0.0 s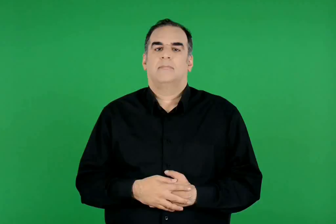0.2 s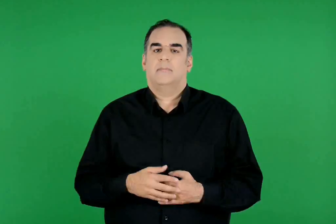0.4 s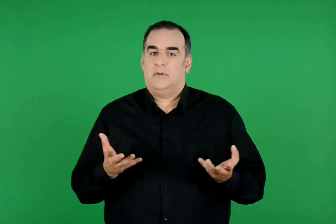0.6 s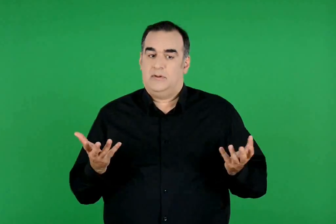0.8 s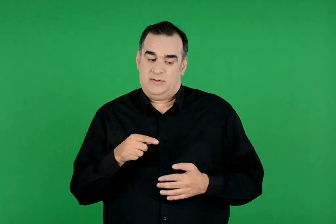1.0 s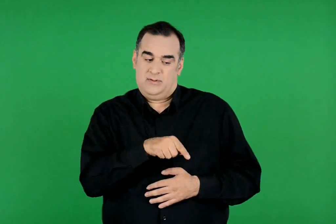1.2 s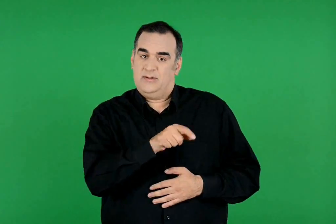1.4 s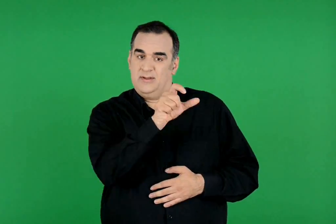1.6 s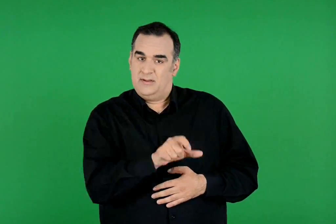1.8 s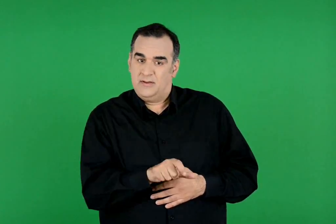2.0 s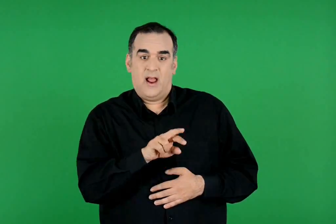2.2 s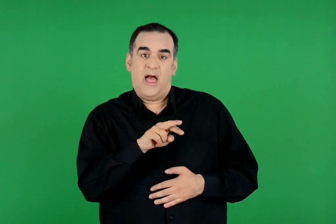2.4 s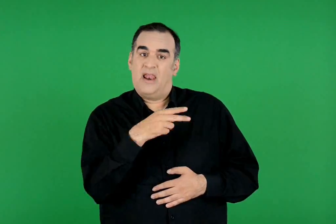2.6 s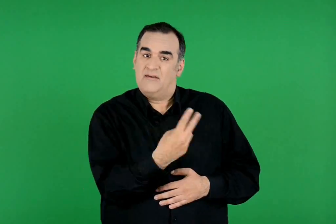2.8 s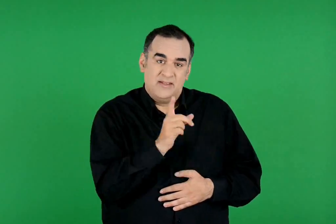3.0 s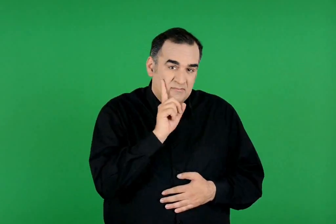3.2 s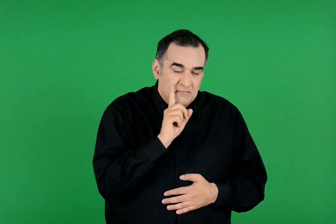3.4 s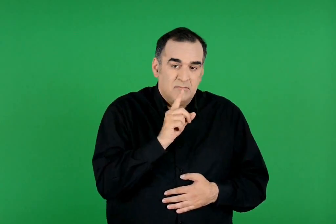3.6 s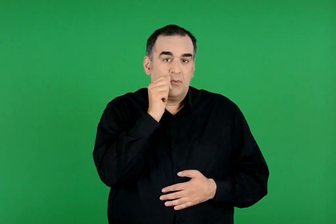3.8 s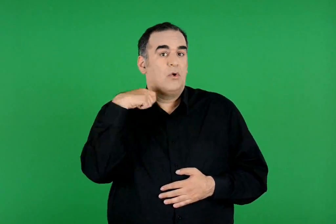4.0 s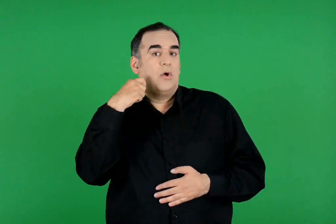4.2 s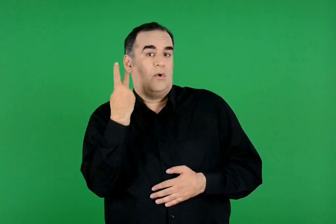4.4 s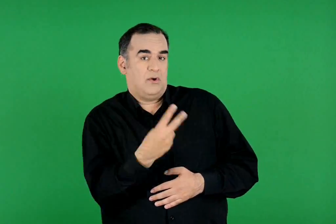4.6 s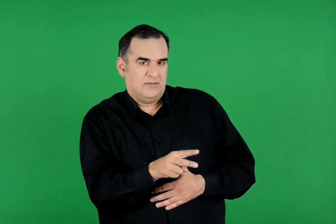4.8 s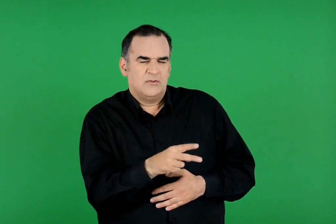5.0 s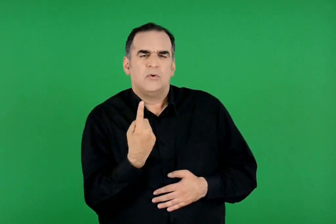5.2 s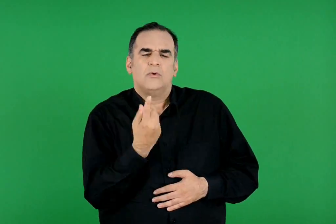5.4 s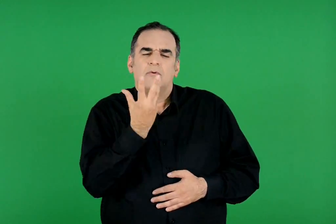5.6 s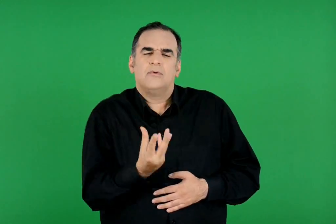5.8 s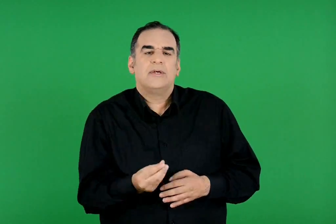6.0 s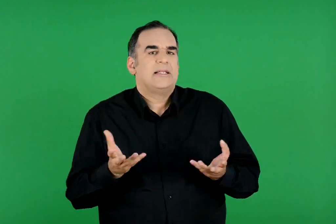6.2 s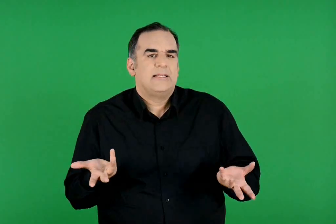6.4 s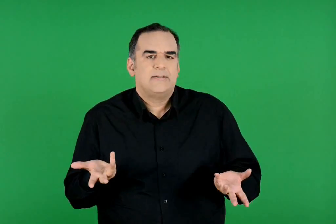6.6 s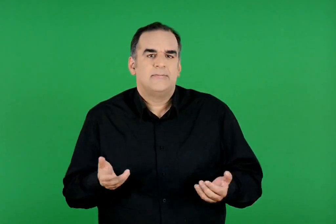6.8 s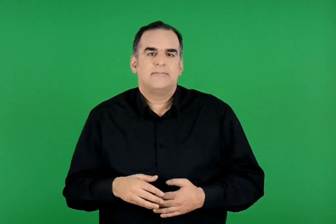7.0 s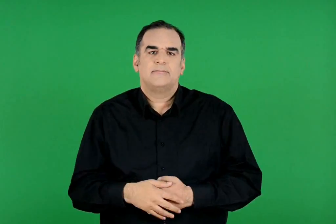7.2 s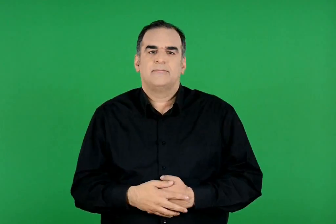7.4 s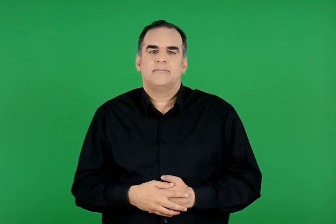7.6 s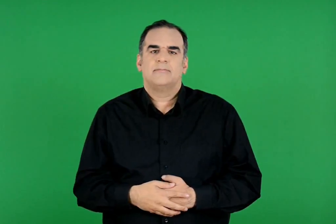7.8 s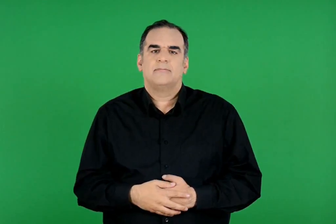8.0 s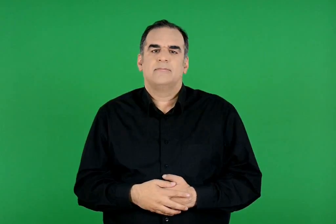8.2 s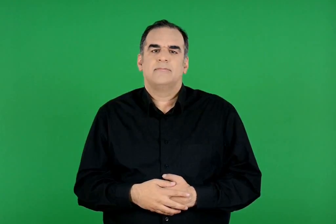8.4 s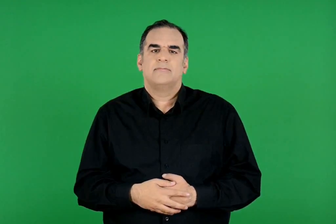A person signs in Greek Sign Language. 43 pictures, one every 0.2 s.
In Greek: άραγε , ποιες συνήθειες έχουν αυτός , η αδερφή του και οι γονείς τους ;
